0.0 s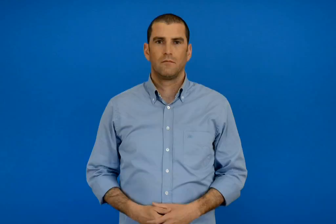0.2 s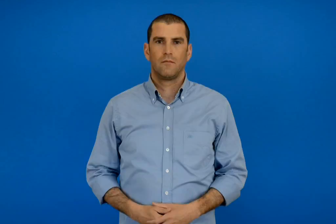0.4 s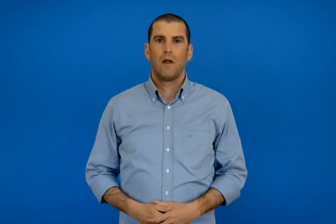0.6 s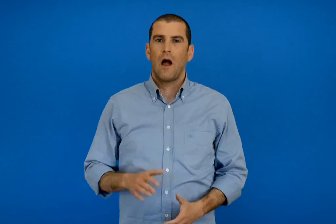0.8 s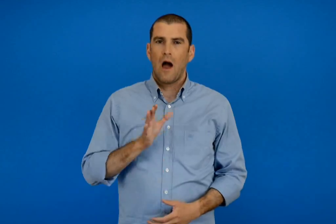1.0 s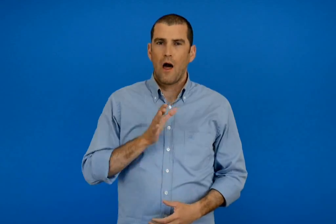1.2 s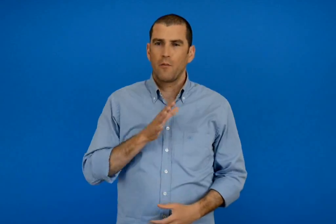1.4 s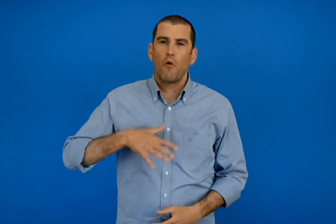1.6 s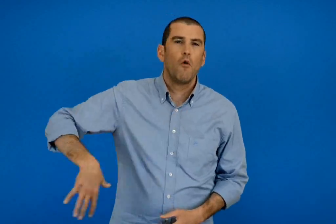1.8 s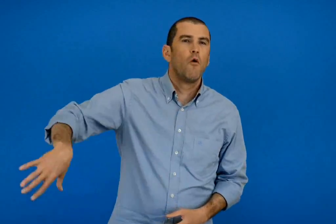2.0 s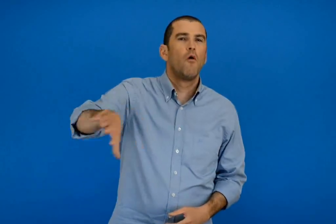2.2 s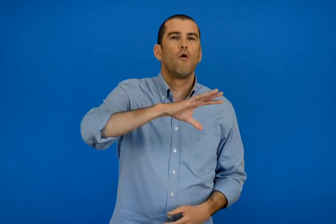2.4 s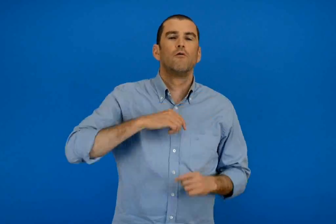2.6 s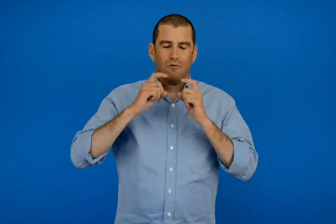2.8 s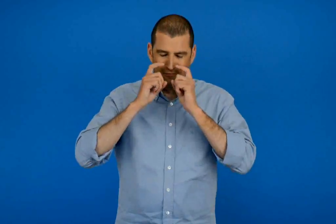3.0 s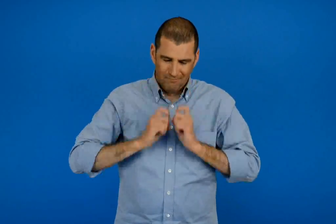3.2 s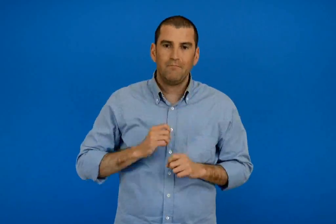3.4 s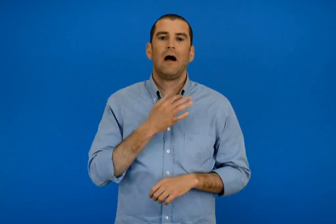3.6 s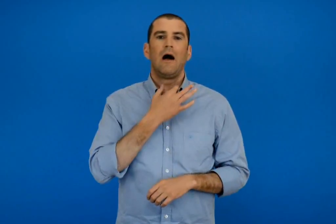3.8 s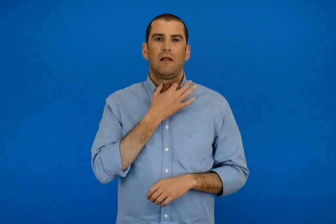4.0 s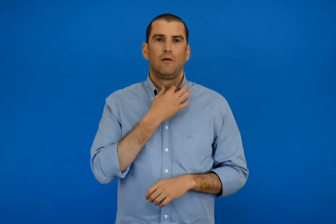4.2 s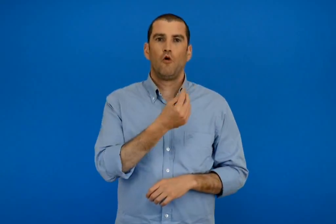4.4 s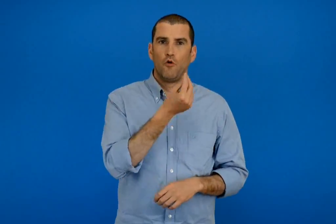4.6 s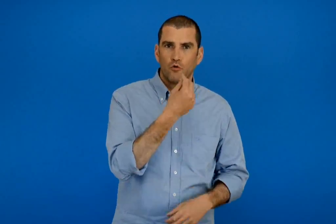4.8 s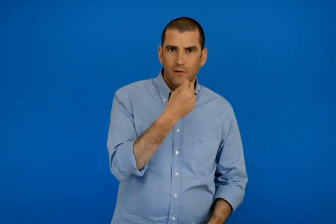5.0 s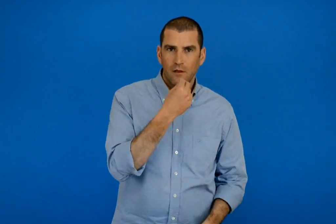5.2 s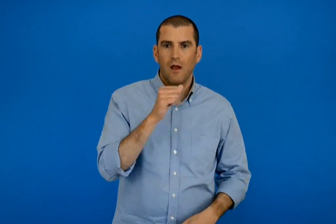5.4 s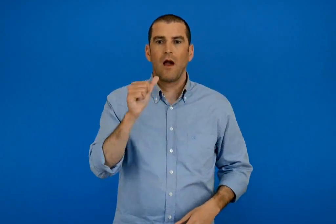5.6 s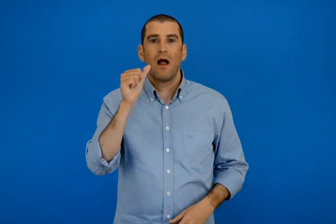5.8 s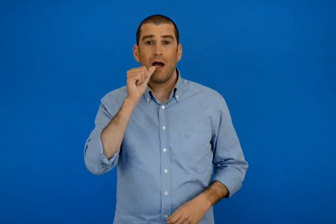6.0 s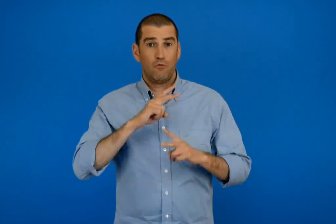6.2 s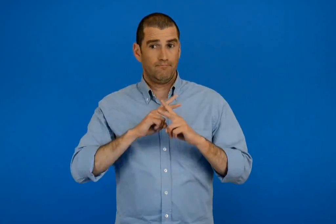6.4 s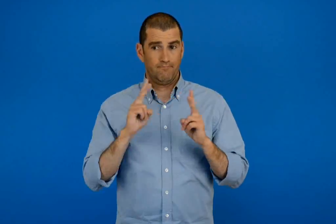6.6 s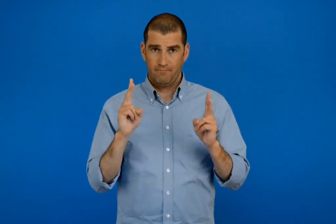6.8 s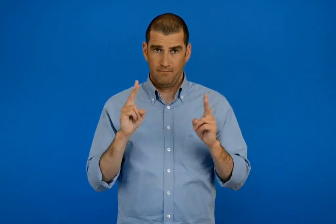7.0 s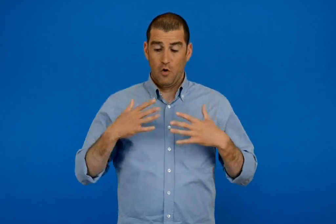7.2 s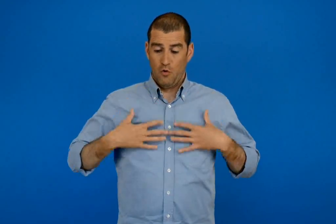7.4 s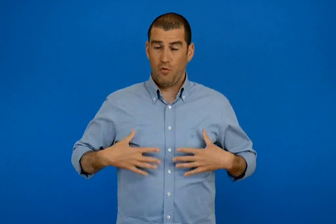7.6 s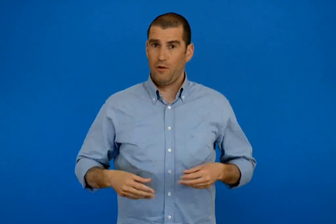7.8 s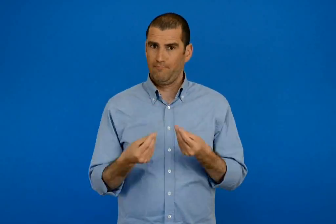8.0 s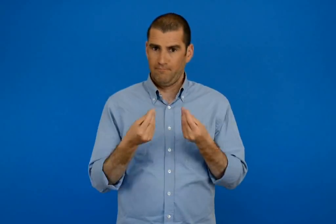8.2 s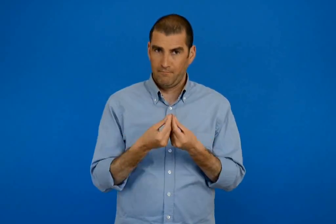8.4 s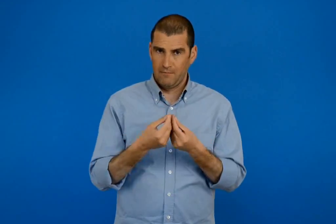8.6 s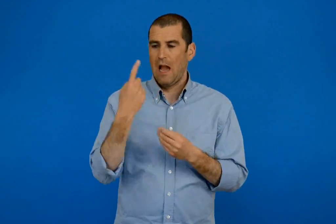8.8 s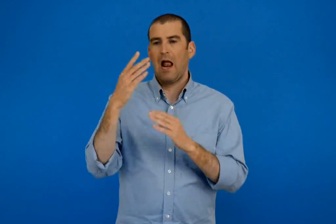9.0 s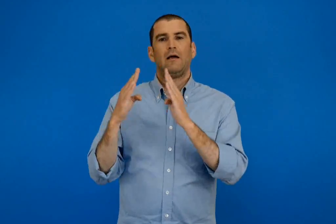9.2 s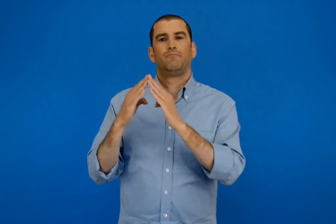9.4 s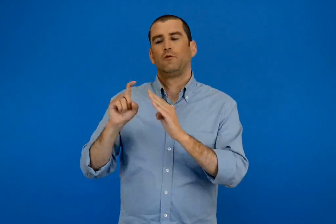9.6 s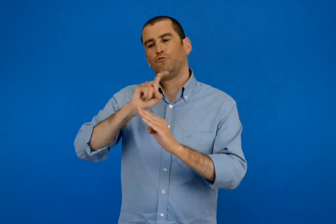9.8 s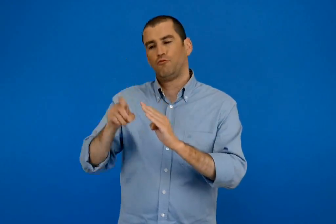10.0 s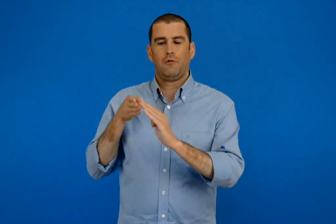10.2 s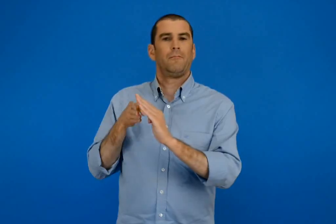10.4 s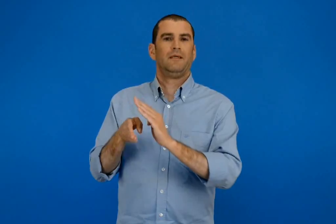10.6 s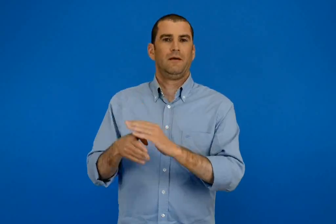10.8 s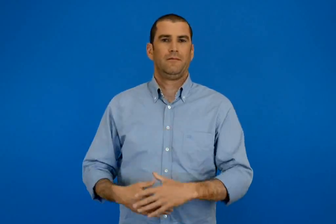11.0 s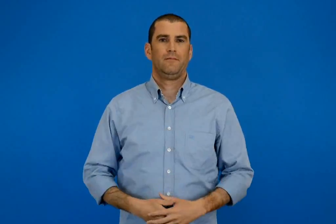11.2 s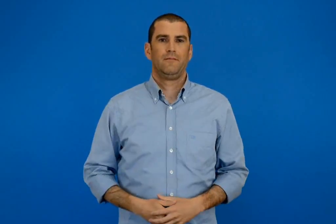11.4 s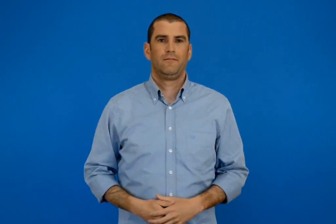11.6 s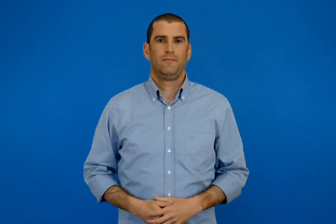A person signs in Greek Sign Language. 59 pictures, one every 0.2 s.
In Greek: όλοι οι άνθρωποι χρειάζονται τροφή καθαρό νερό καταλληλά ρούχα και ένα σπίτι για να ζήσουν
